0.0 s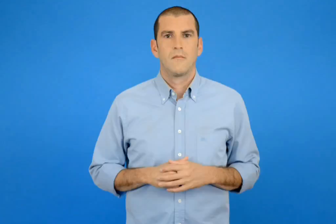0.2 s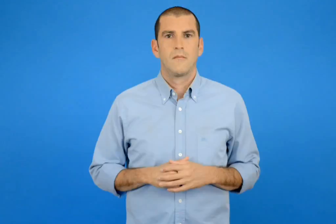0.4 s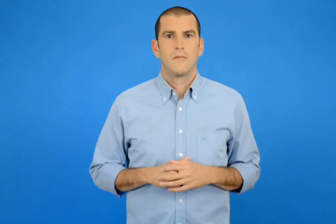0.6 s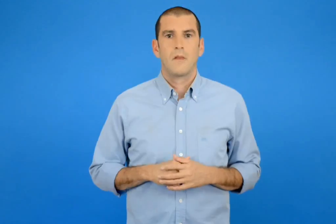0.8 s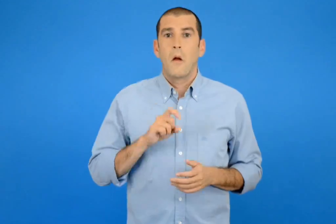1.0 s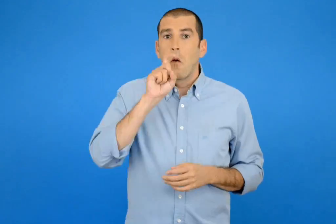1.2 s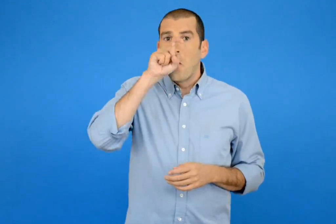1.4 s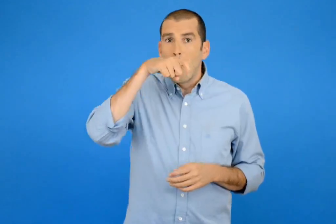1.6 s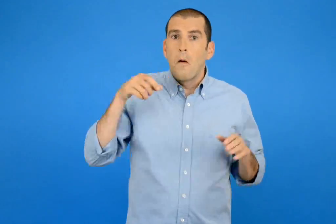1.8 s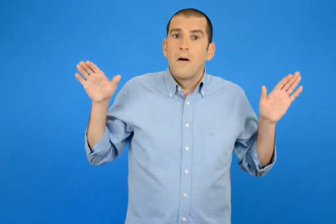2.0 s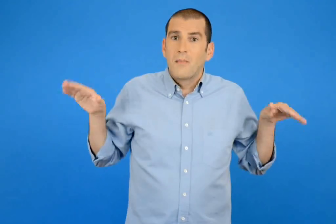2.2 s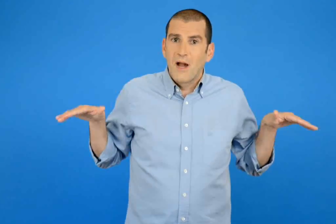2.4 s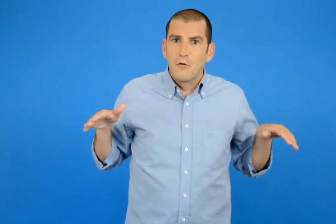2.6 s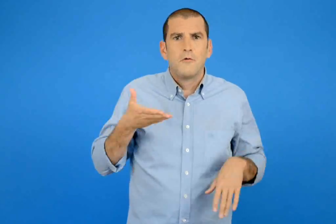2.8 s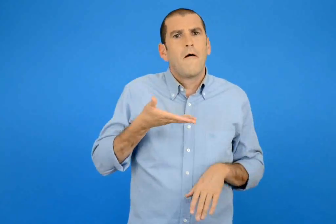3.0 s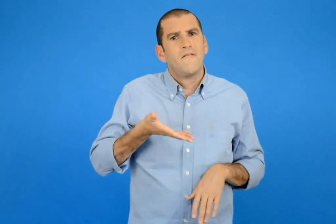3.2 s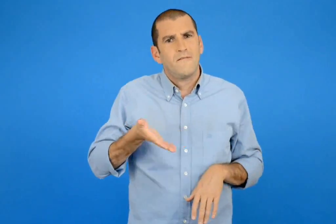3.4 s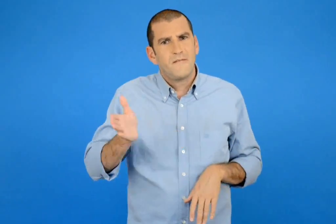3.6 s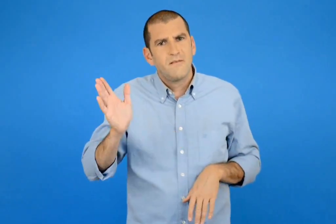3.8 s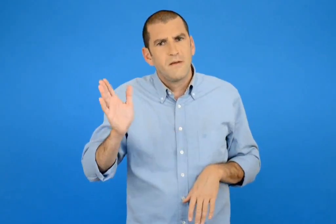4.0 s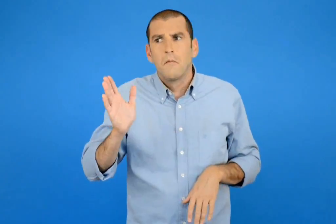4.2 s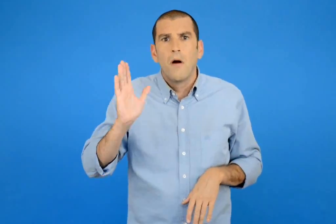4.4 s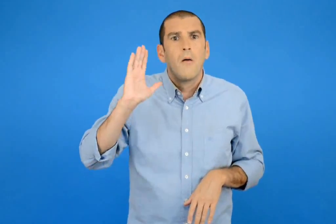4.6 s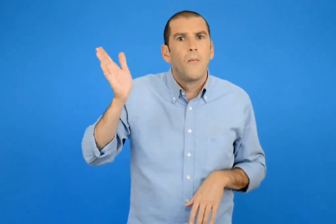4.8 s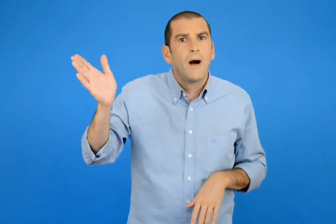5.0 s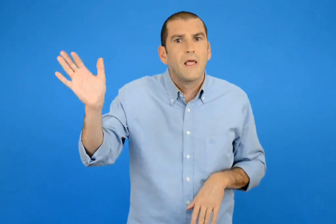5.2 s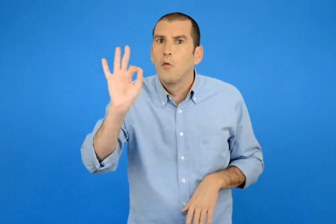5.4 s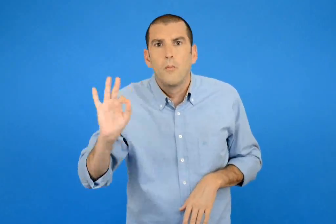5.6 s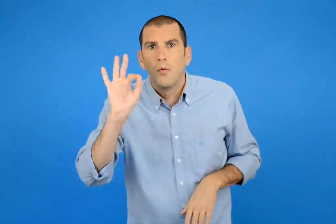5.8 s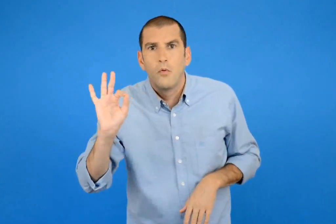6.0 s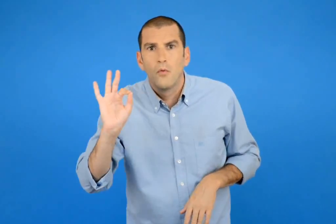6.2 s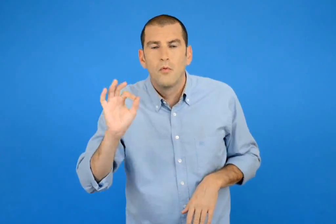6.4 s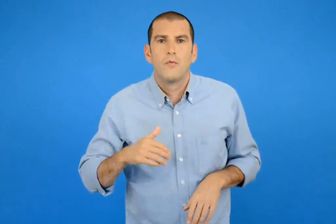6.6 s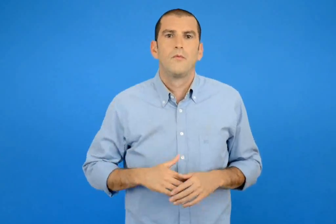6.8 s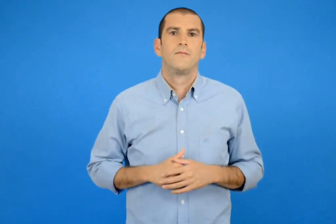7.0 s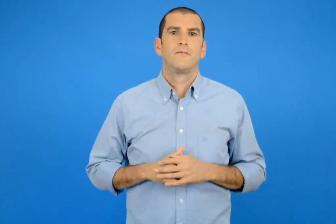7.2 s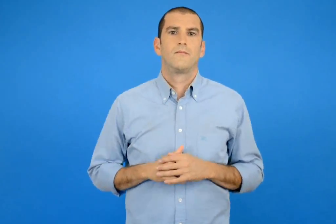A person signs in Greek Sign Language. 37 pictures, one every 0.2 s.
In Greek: που πάει ο παπαγάλος που φεύγει ;
